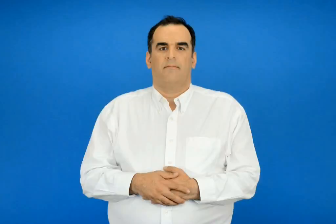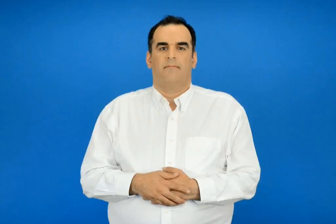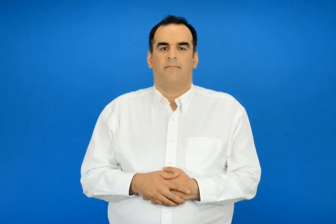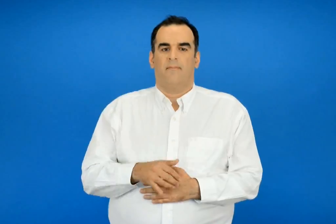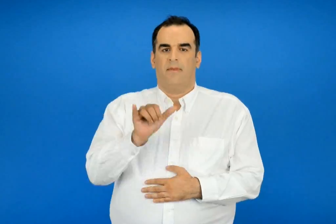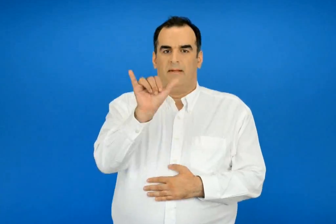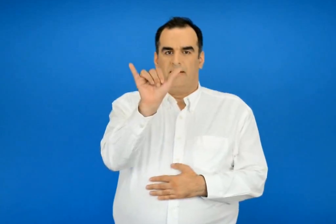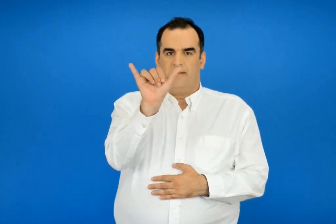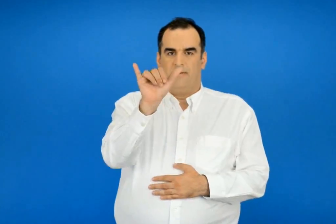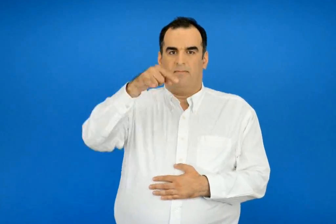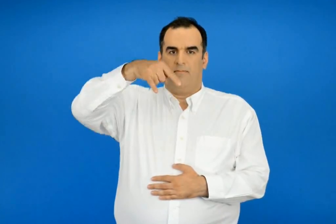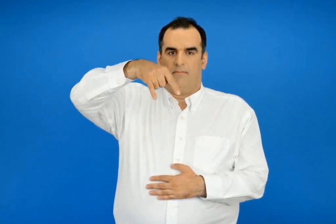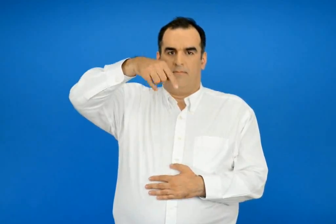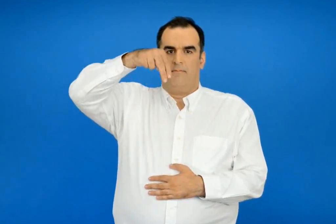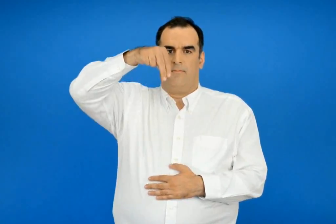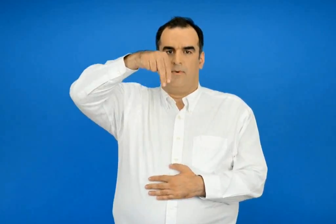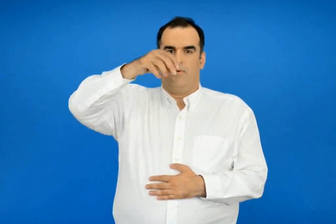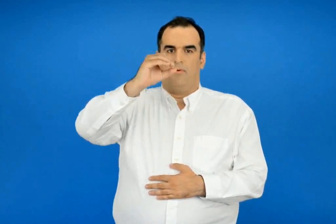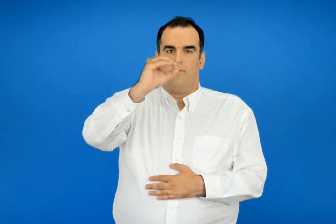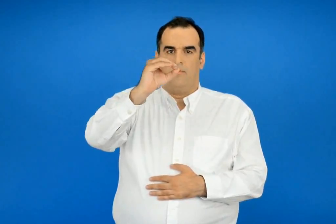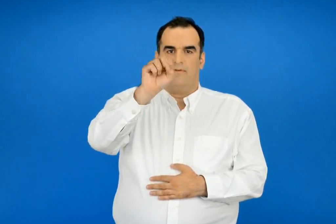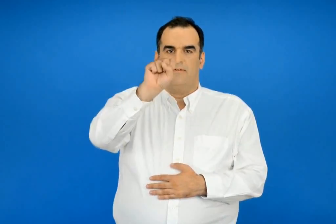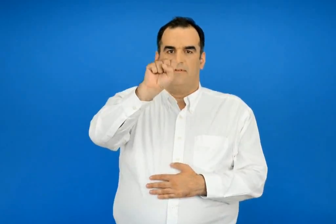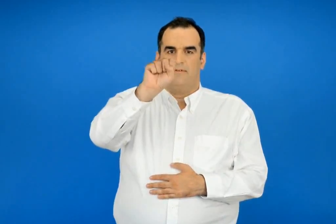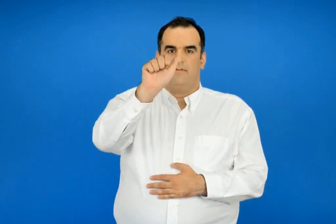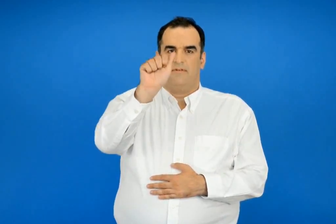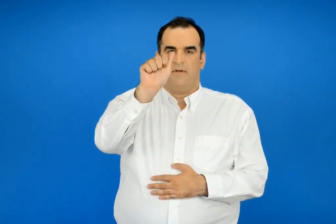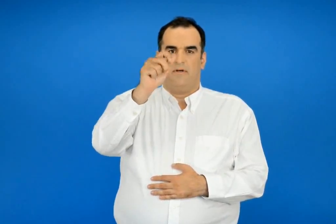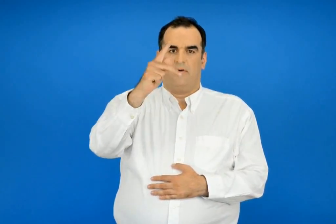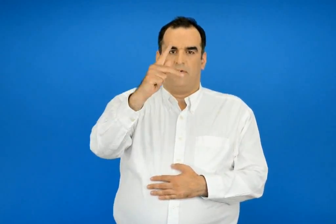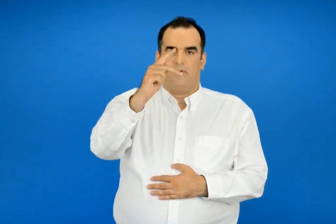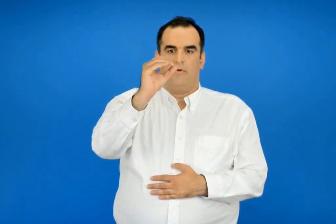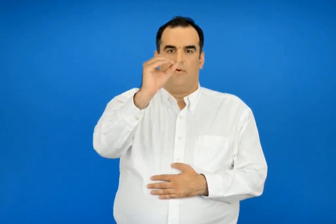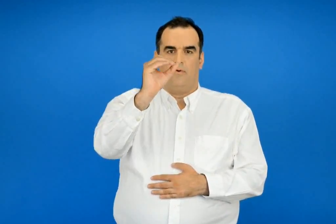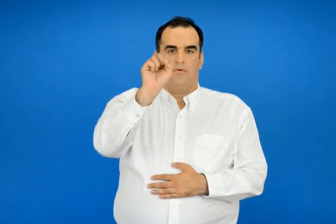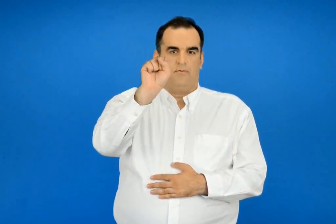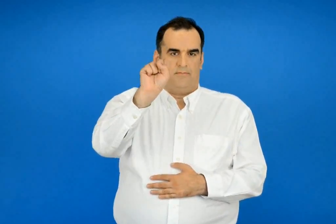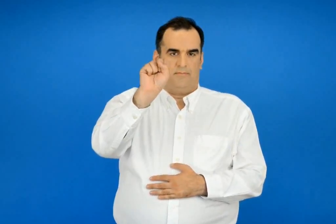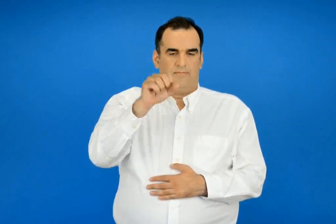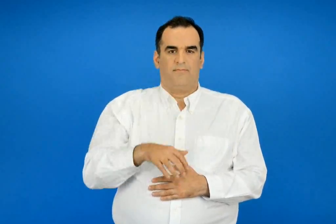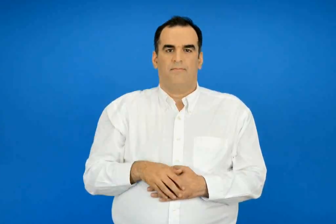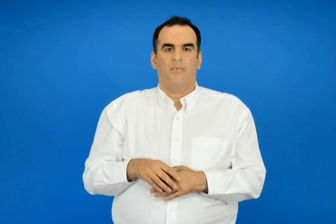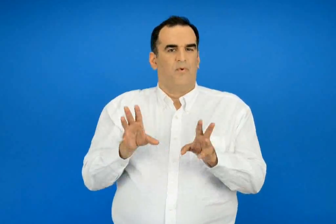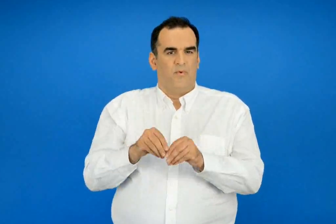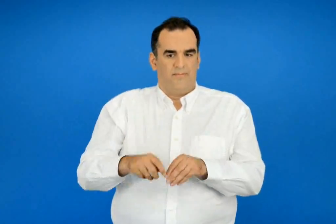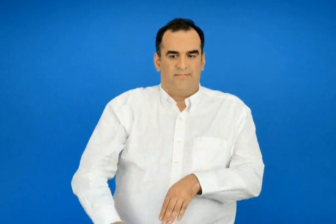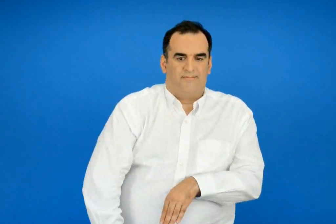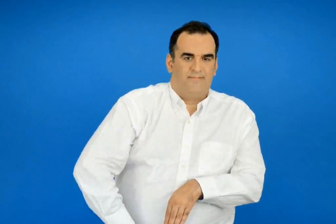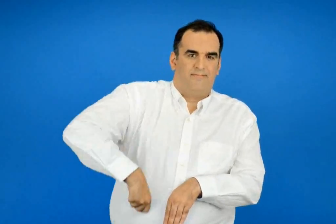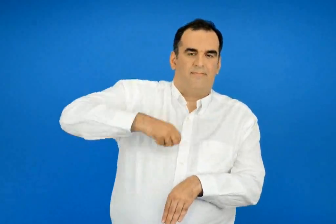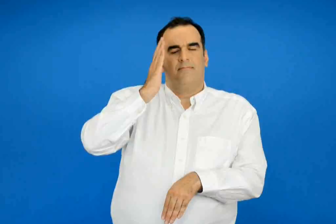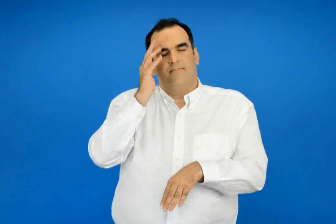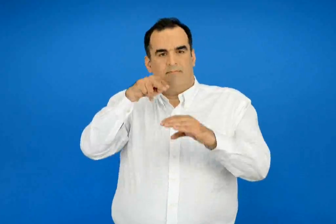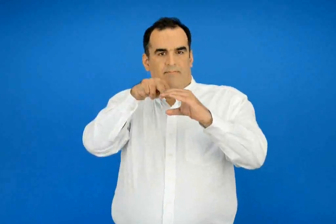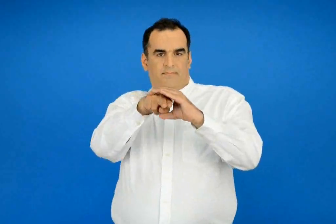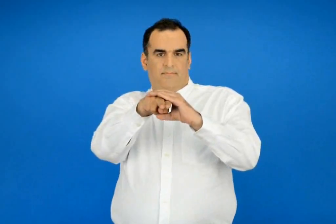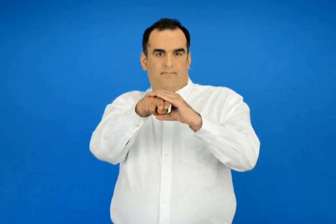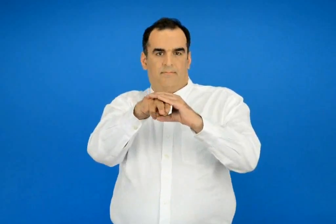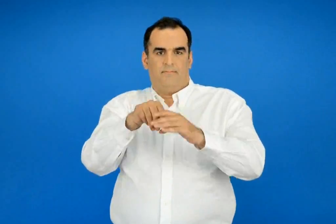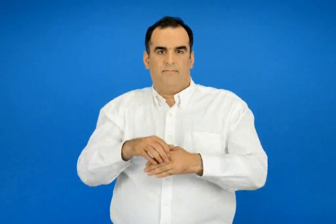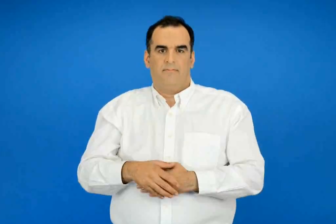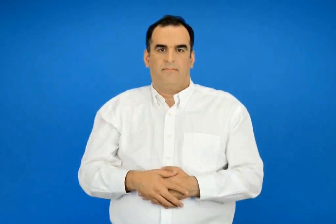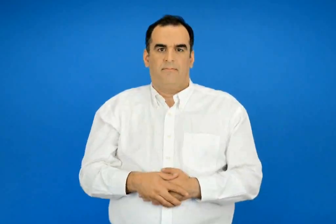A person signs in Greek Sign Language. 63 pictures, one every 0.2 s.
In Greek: υπνόσακος ο σάκος για ύπνο
